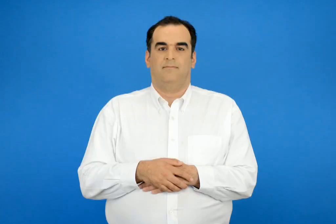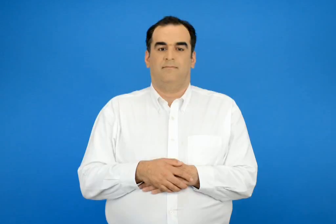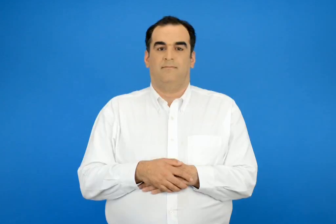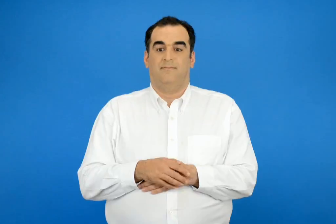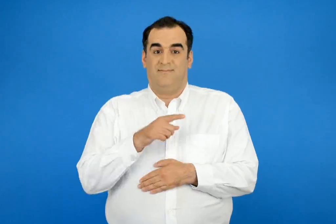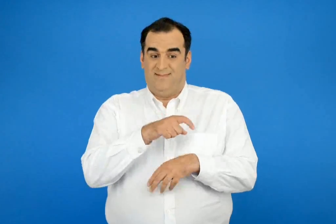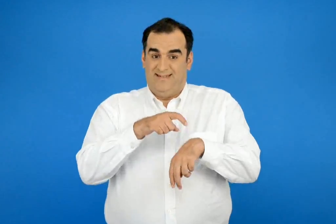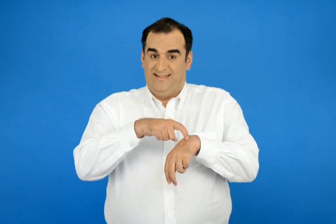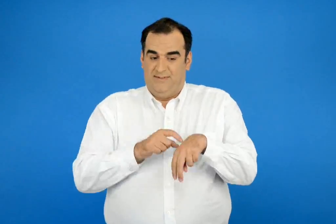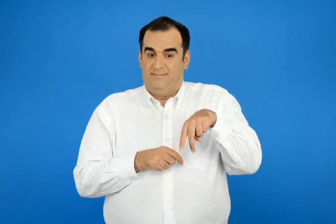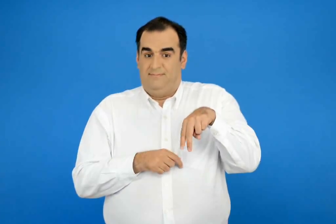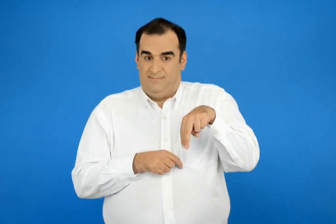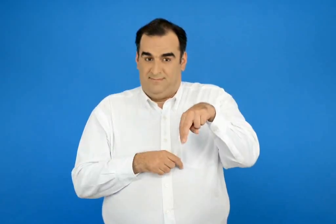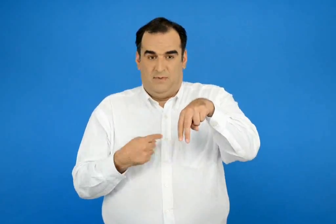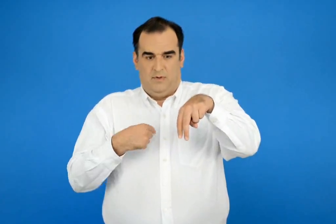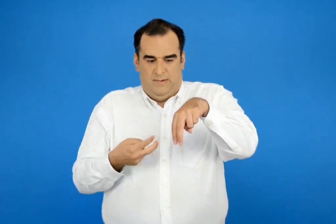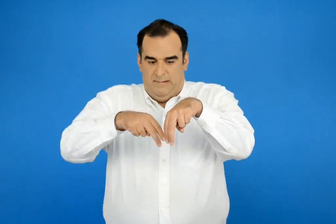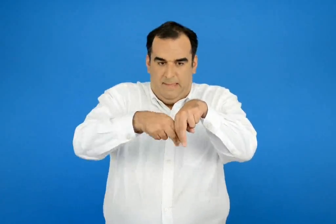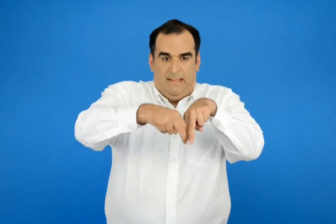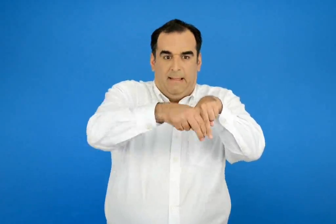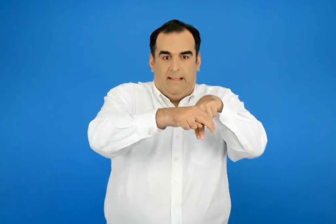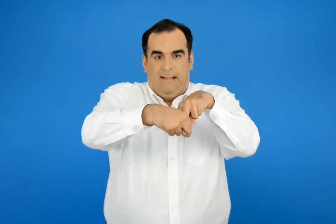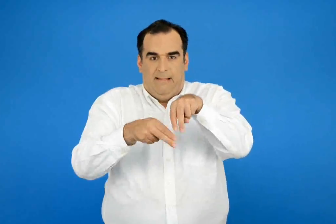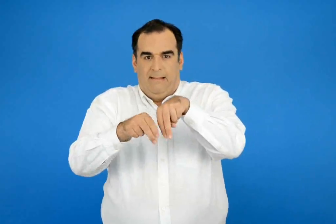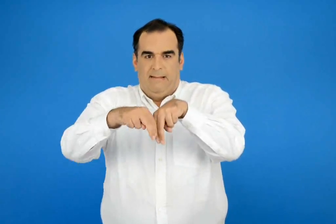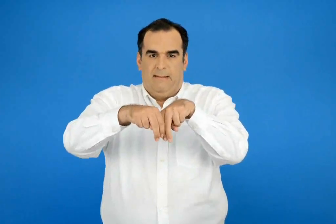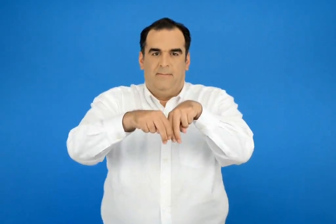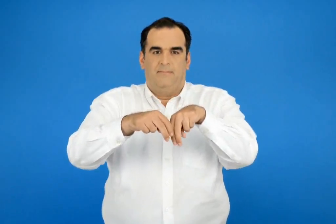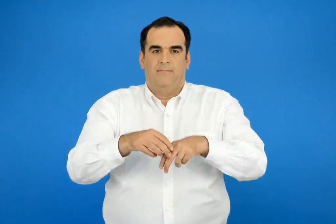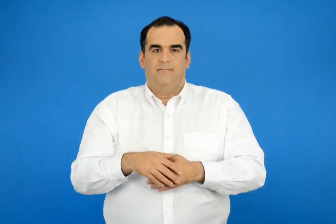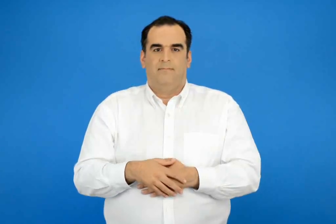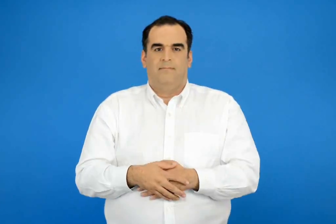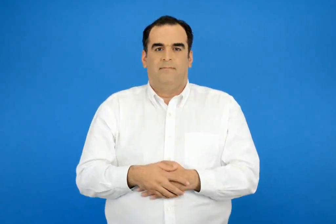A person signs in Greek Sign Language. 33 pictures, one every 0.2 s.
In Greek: μπερδεύομαι στα πόδια του την ωρά που περπατά
